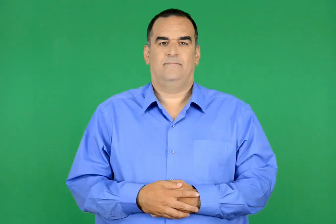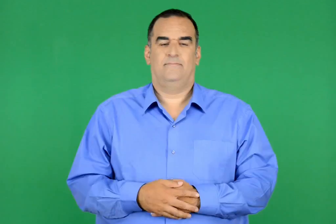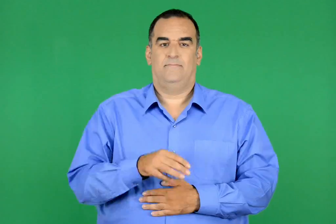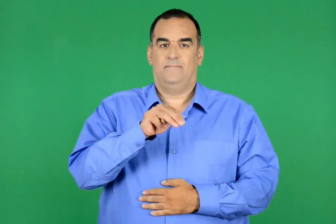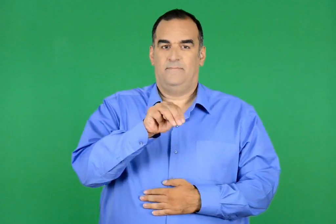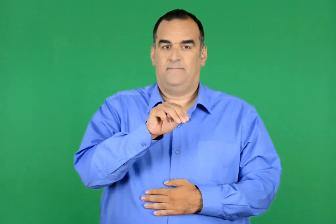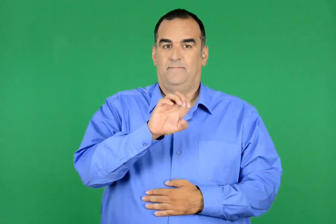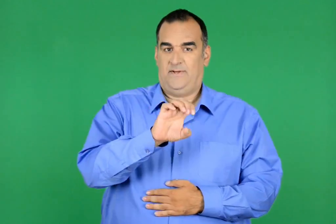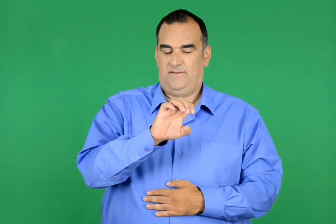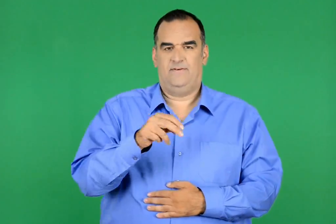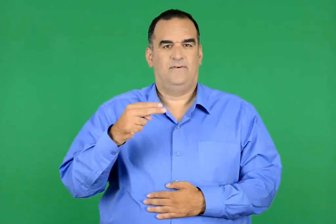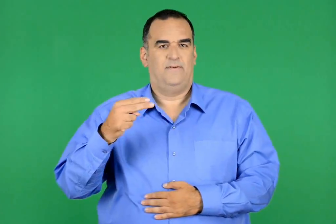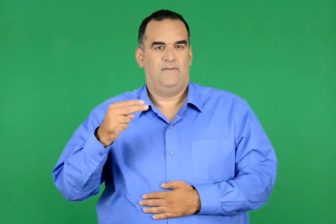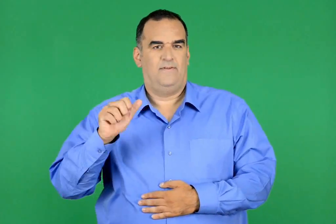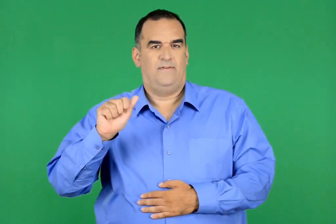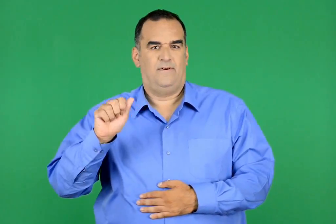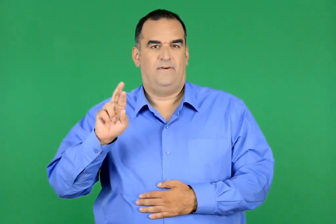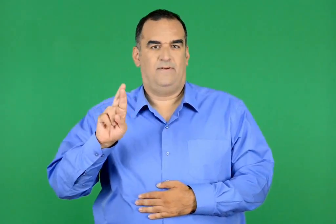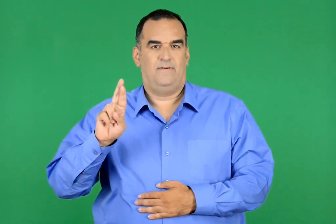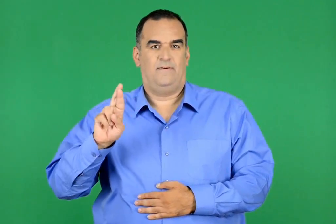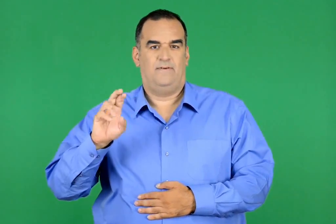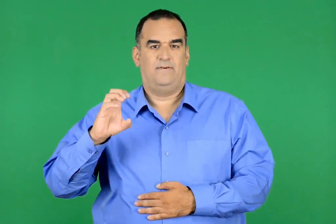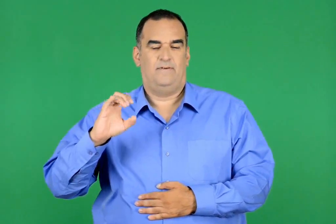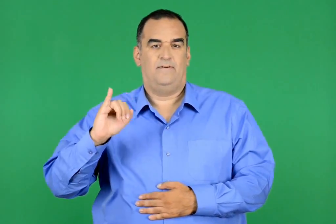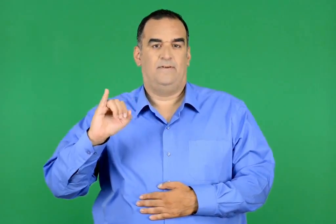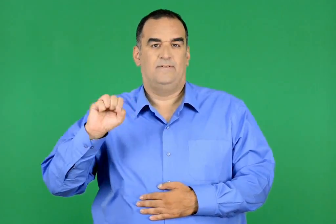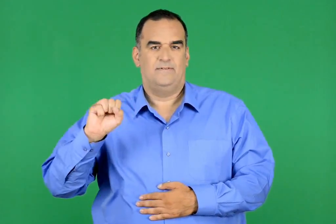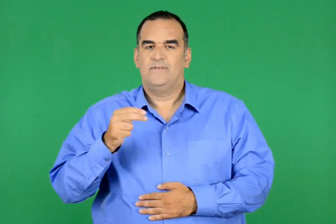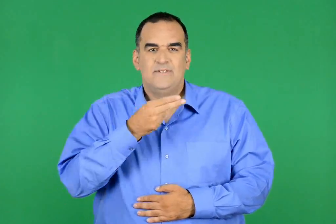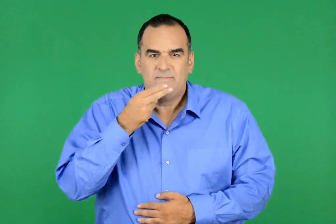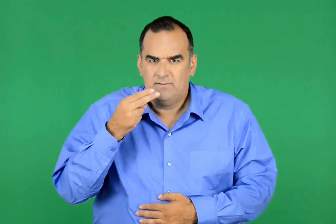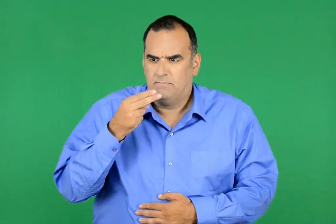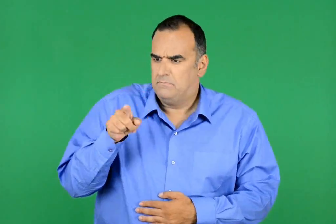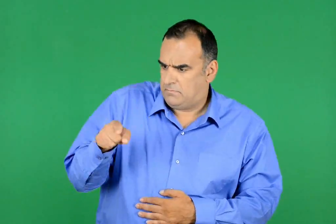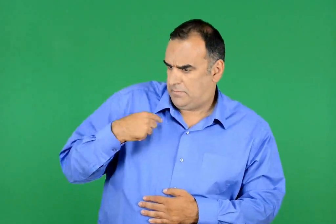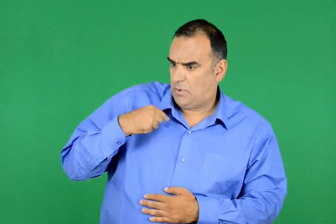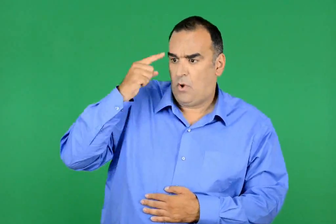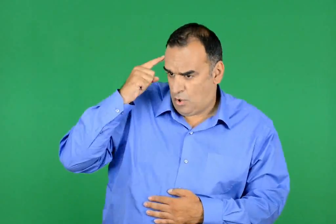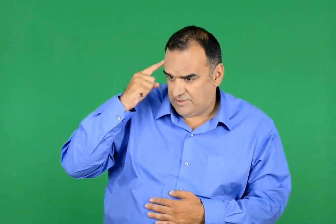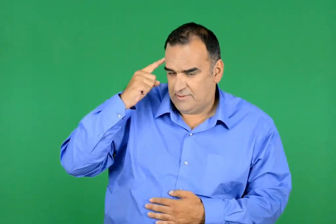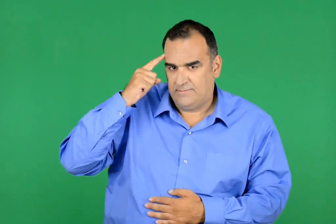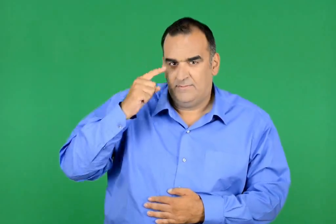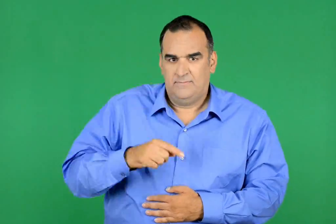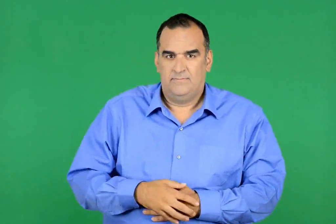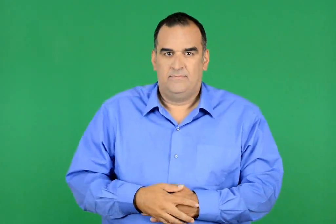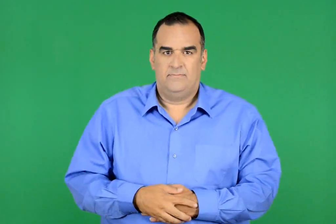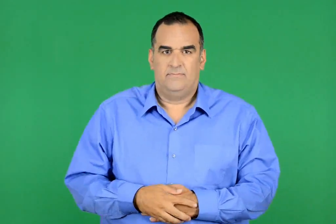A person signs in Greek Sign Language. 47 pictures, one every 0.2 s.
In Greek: µε θαρρείς με νομίζεις
